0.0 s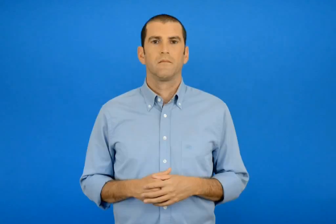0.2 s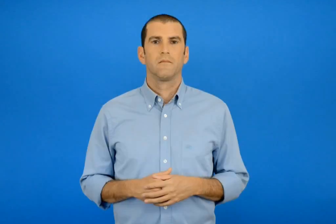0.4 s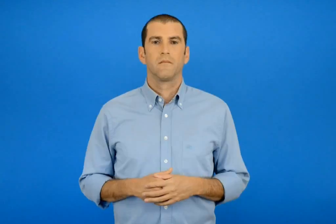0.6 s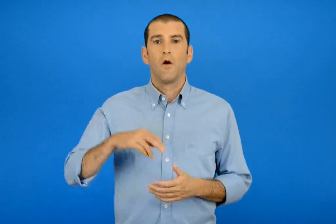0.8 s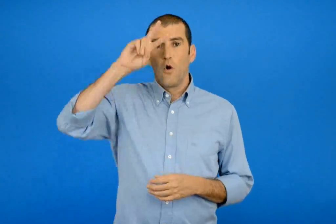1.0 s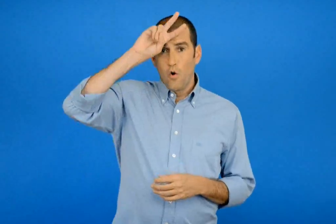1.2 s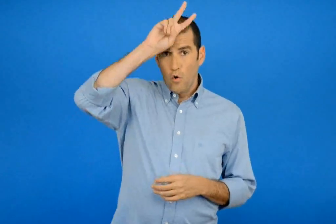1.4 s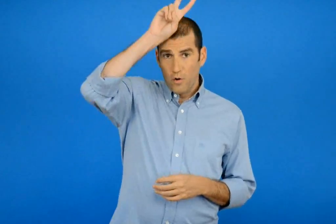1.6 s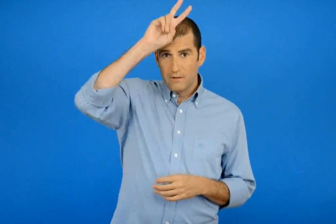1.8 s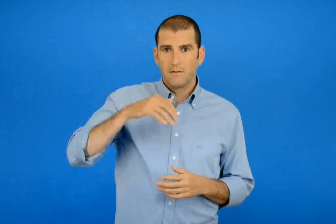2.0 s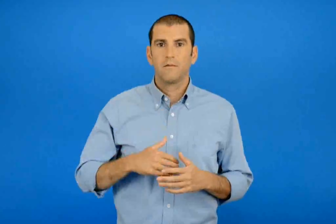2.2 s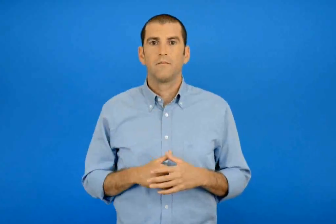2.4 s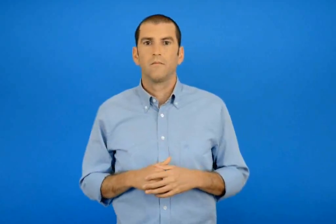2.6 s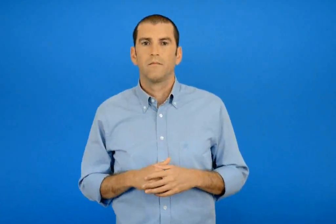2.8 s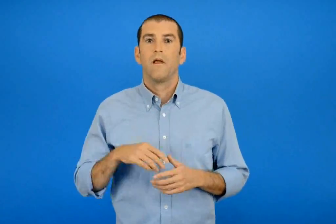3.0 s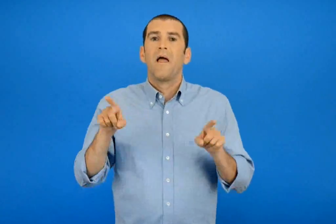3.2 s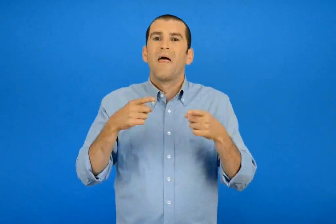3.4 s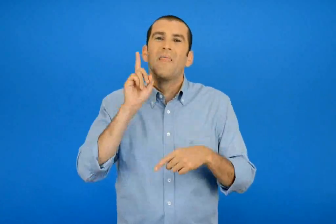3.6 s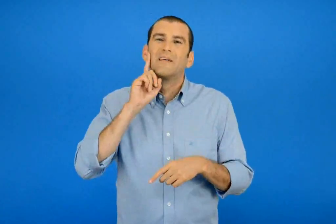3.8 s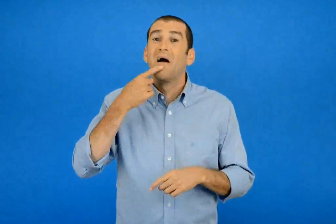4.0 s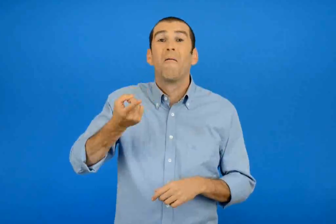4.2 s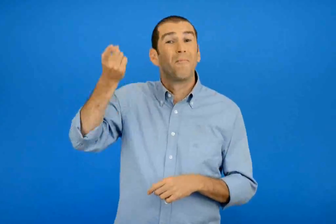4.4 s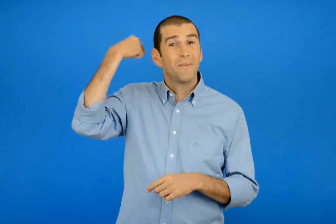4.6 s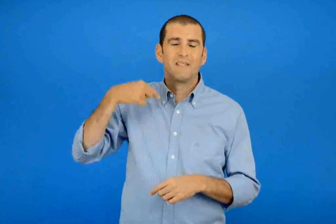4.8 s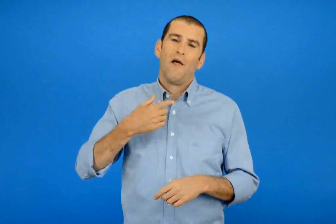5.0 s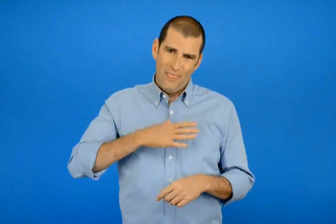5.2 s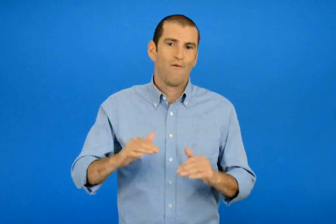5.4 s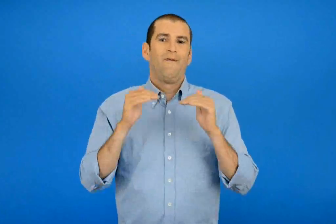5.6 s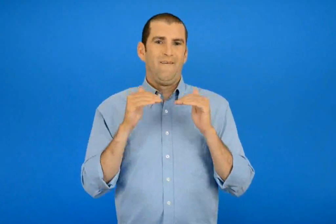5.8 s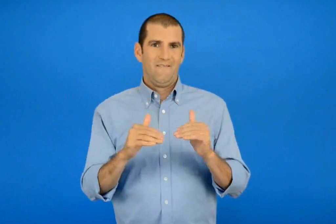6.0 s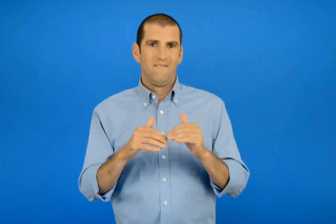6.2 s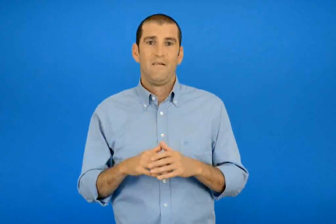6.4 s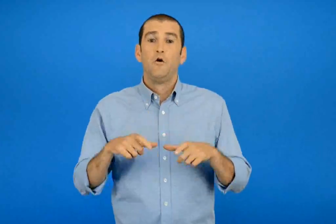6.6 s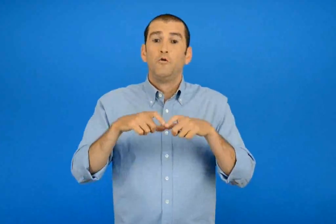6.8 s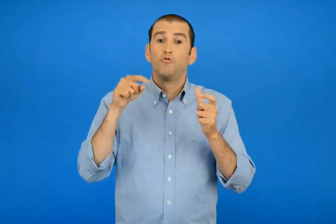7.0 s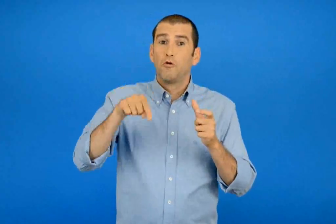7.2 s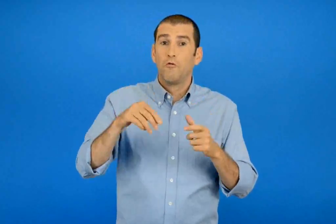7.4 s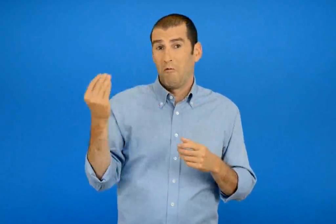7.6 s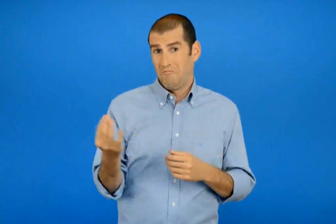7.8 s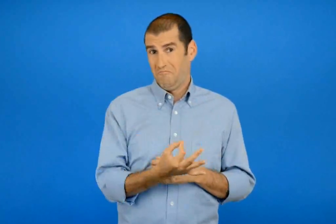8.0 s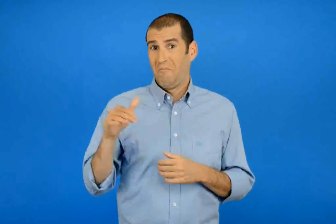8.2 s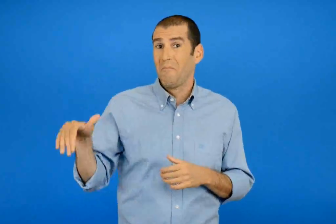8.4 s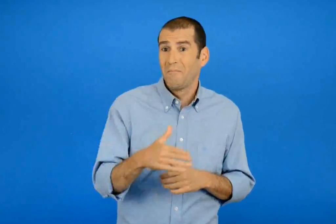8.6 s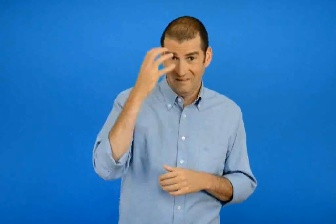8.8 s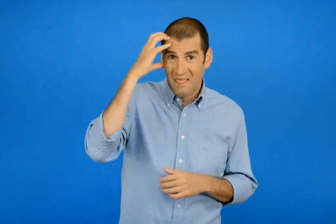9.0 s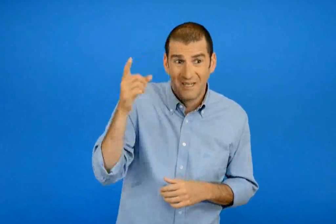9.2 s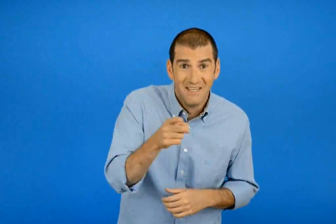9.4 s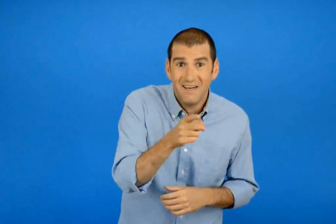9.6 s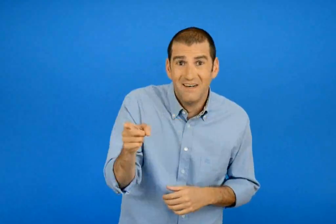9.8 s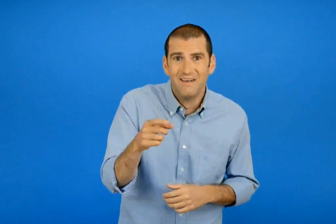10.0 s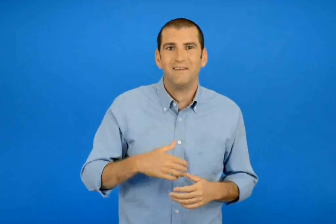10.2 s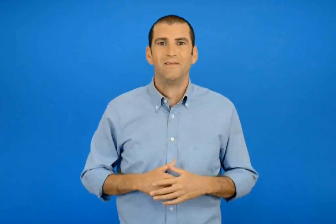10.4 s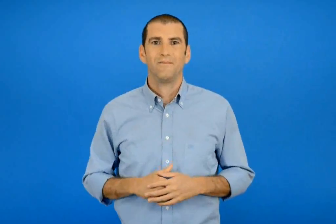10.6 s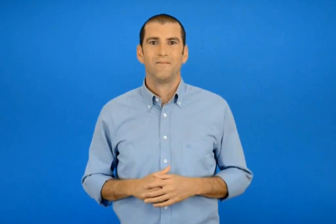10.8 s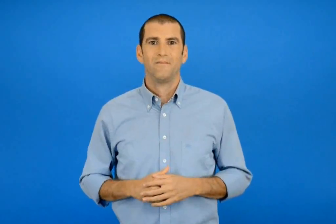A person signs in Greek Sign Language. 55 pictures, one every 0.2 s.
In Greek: λουκάς εγώ θέλω να έχουμε την περσινή μας δασκάλα θυμάστε τι ωραία που περνούσαμε στο σχολείο ;
